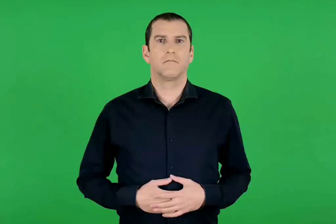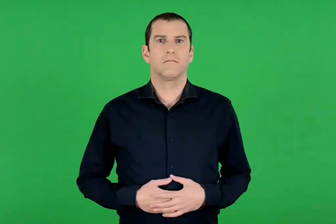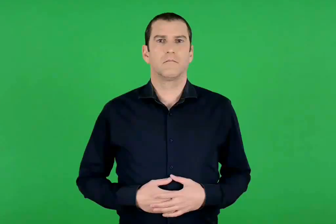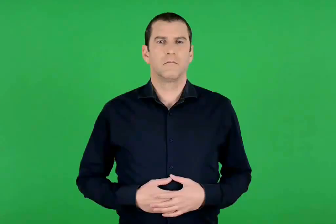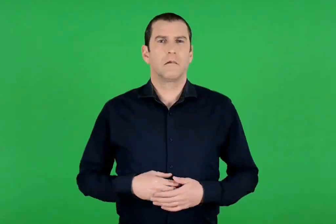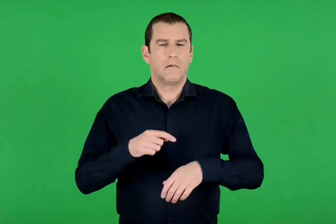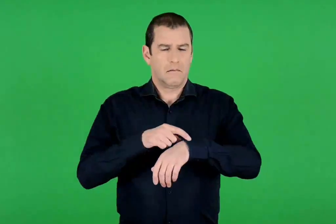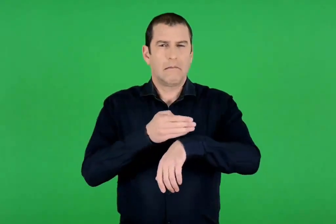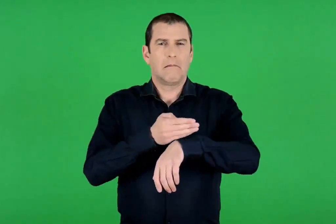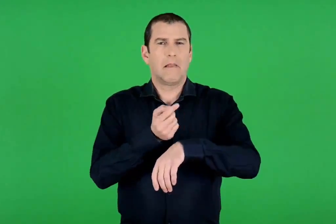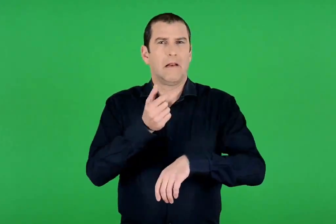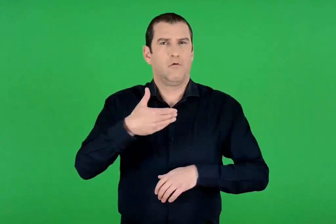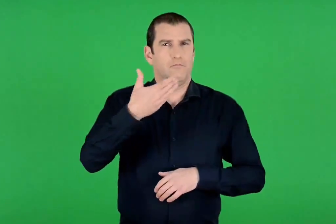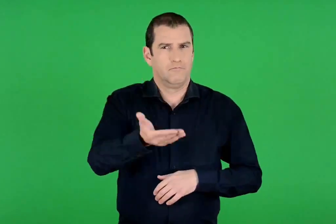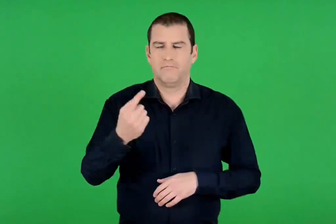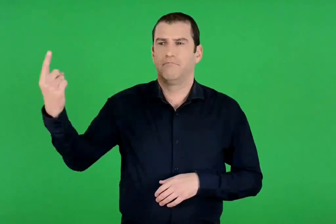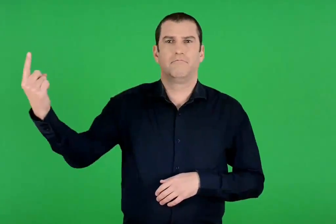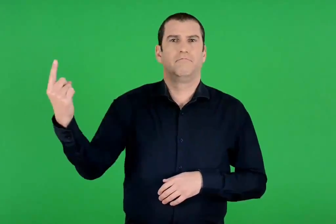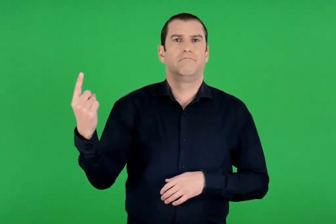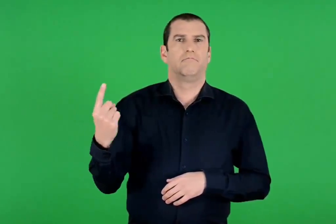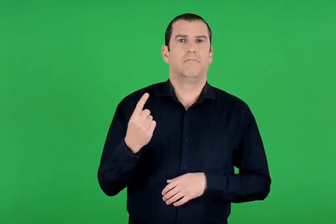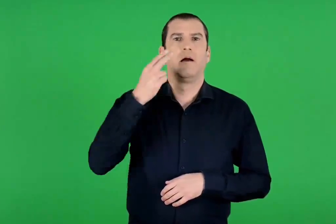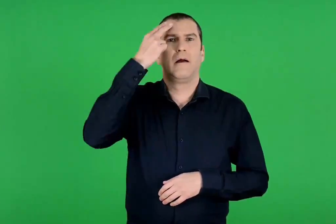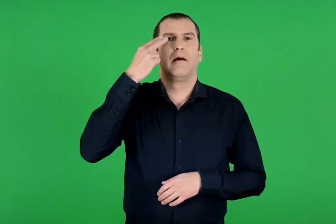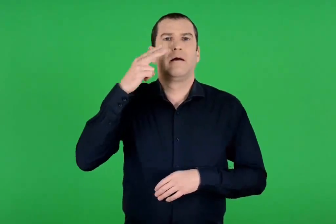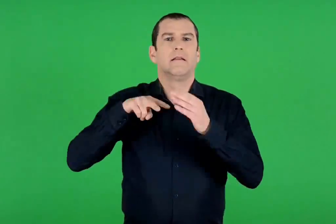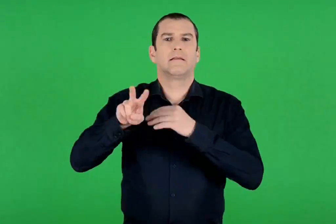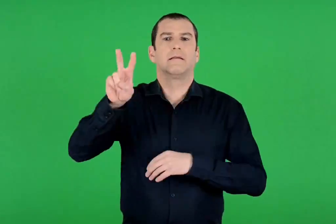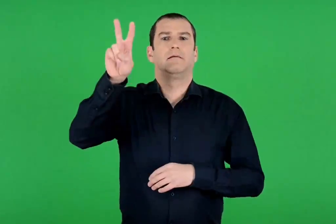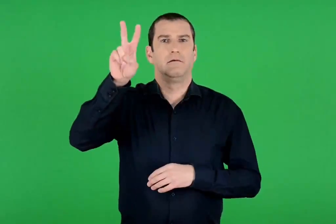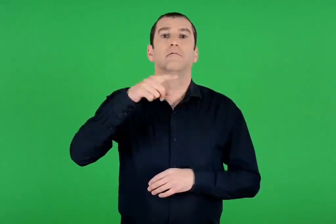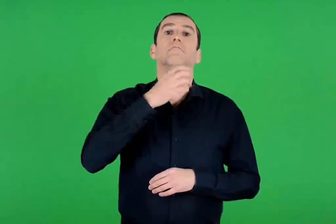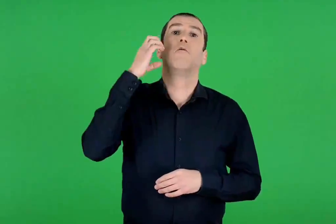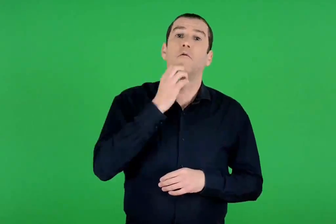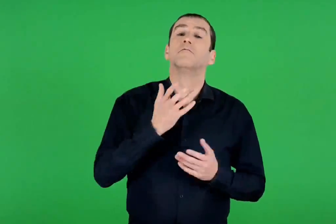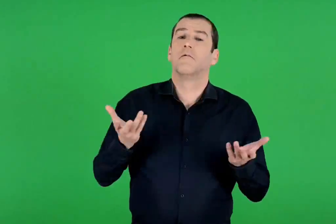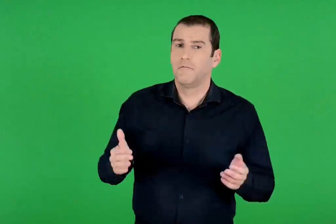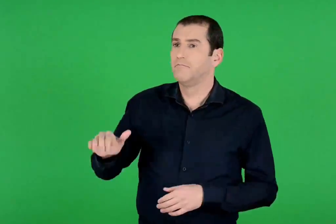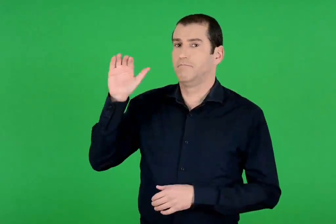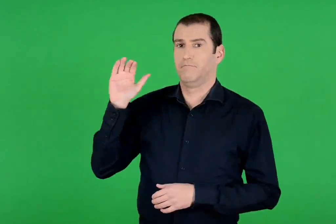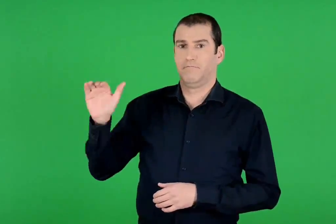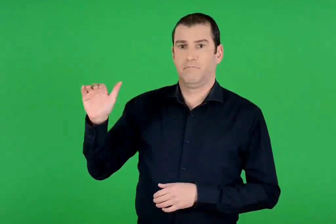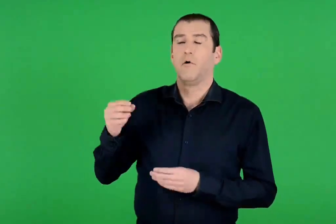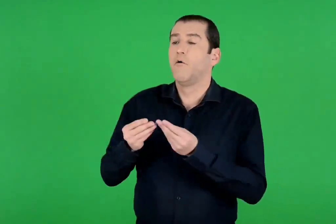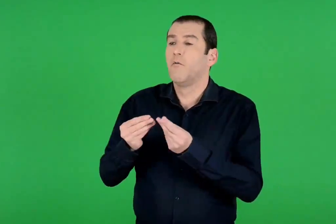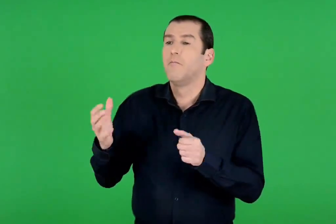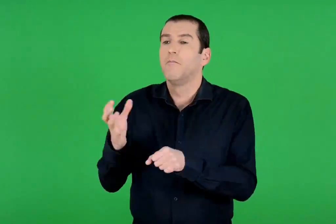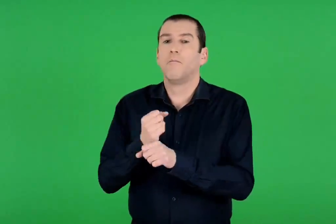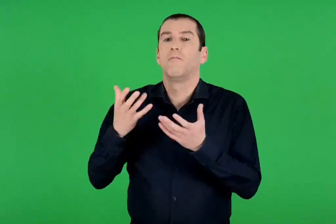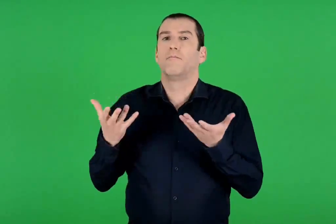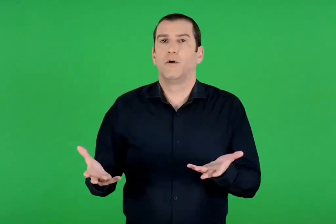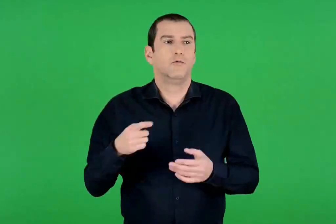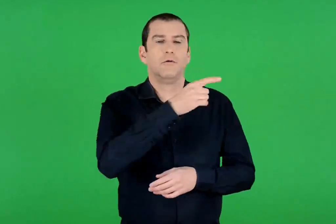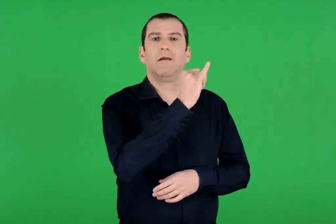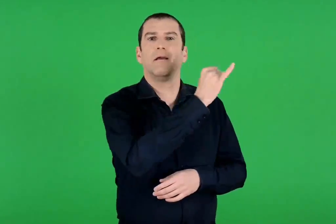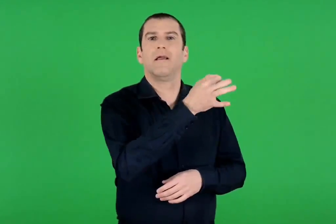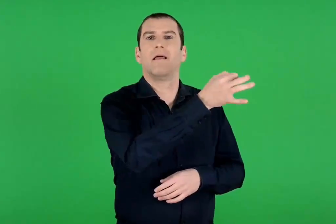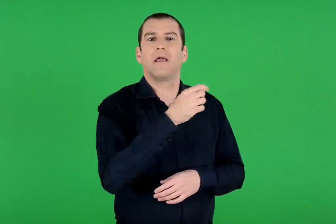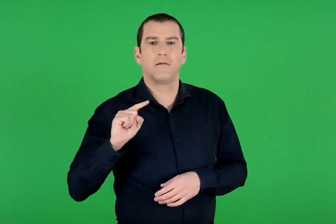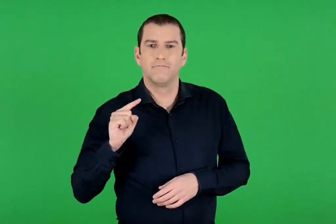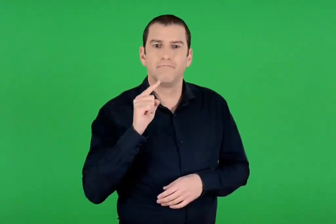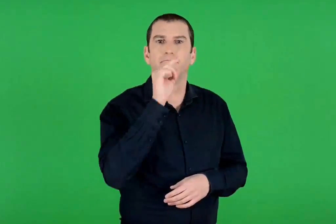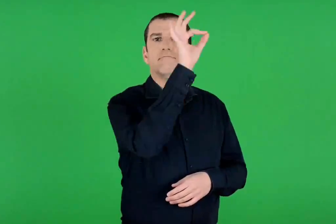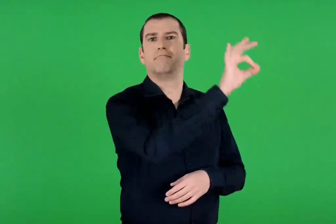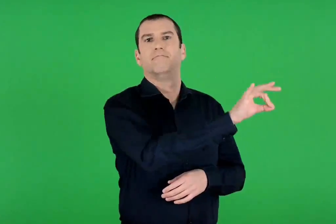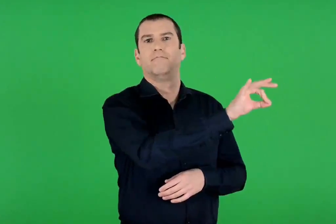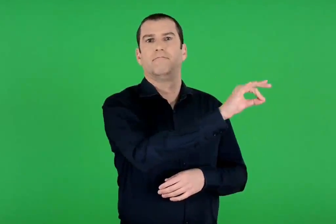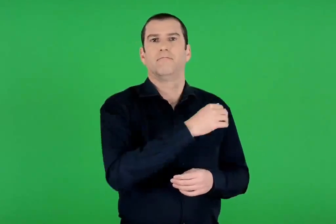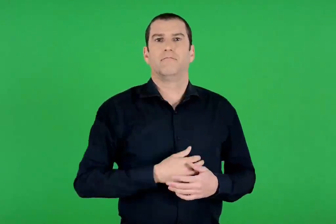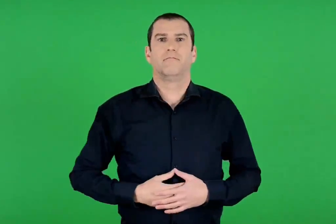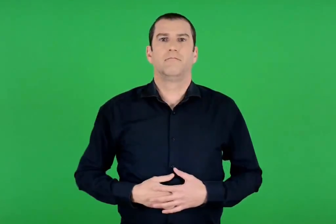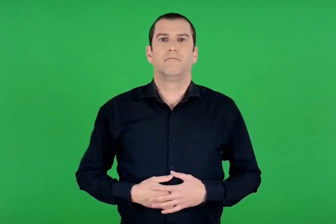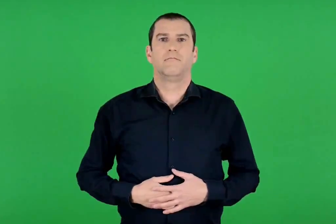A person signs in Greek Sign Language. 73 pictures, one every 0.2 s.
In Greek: μετά από λίγο έφτασε κι ο μάντης τειρεσίας και τότε ο οδυσσέας τον ρώτησε πώς θα τα κατάφερναν να φτάσουν στην ιθάκη
